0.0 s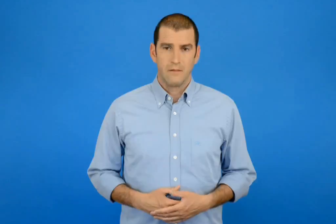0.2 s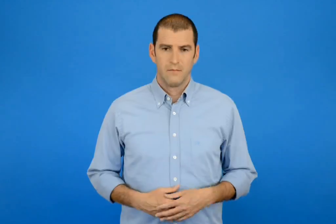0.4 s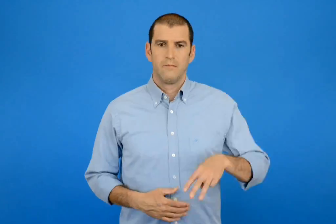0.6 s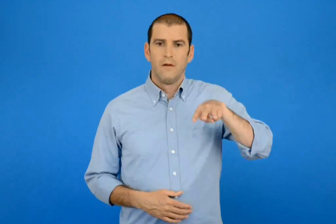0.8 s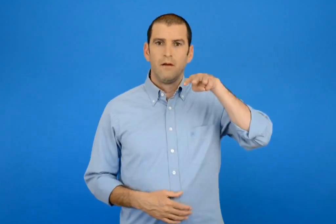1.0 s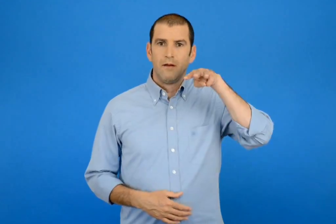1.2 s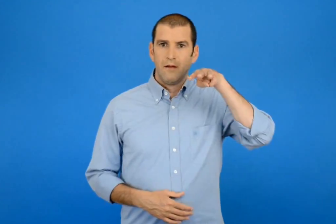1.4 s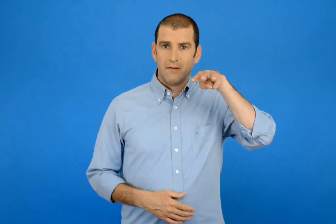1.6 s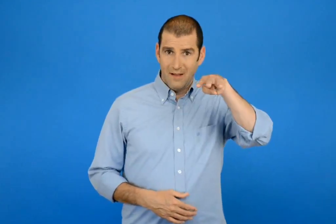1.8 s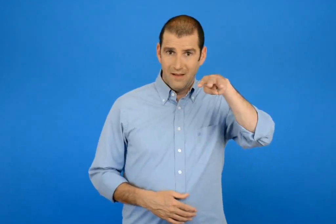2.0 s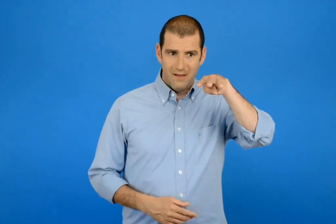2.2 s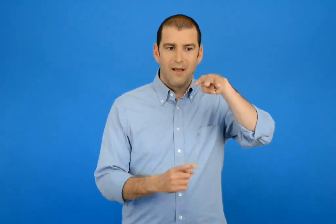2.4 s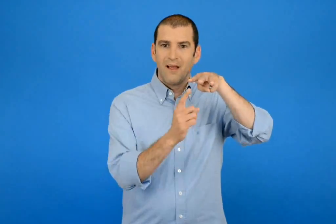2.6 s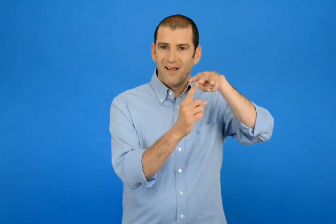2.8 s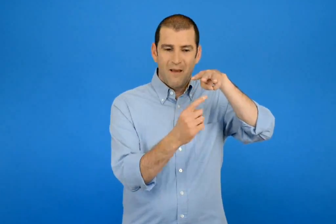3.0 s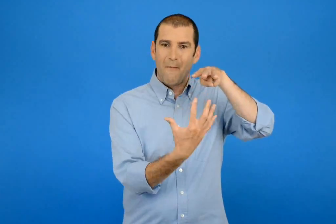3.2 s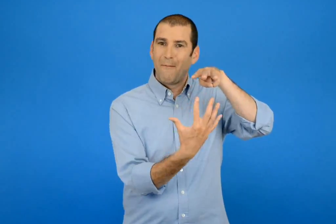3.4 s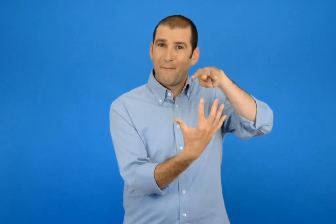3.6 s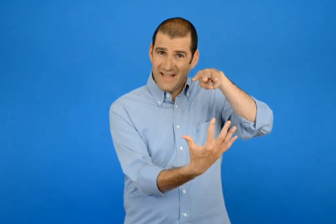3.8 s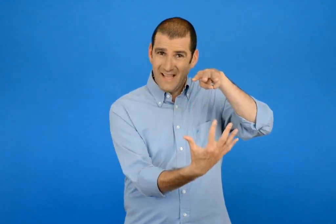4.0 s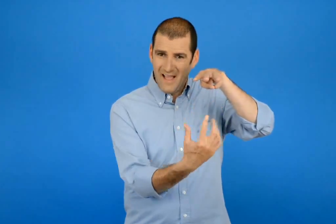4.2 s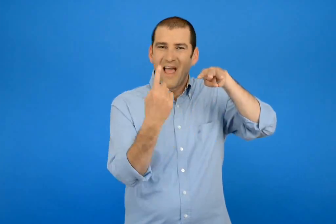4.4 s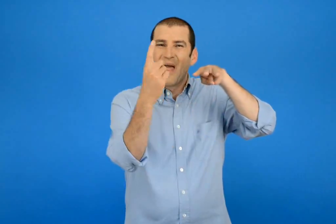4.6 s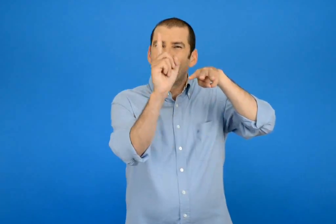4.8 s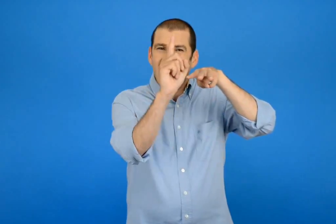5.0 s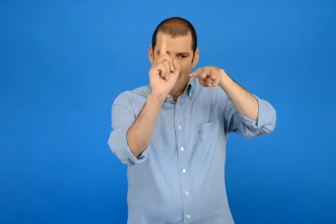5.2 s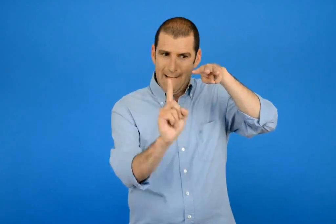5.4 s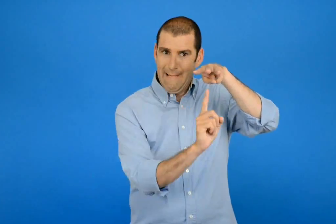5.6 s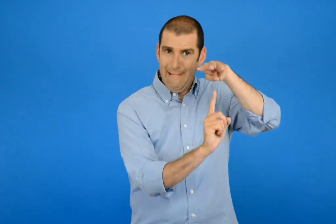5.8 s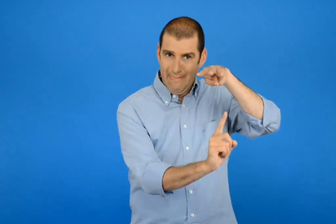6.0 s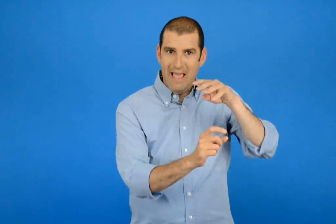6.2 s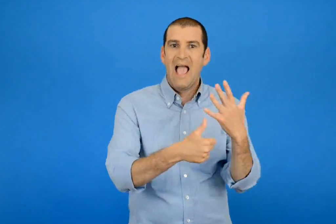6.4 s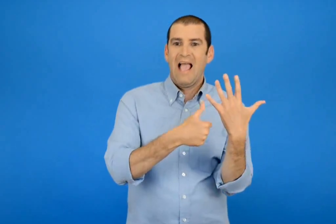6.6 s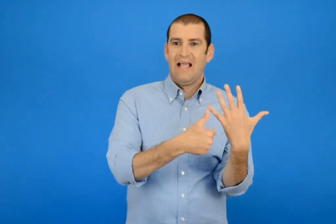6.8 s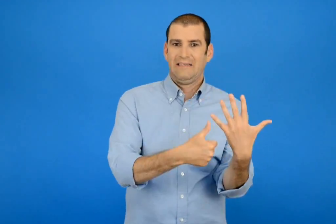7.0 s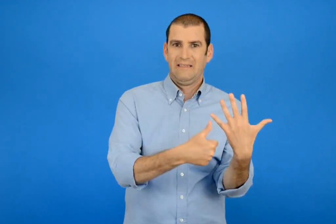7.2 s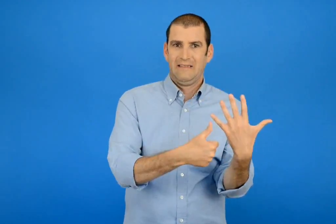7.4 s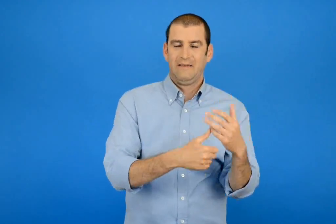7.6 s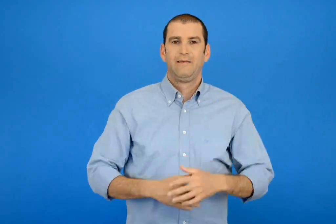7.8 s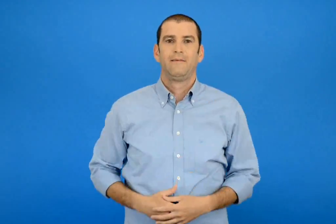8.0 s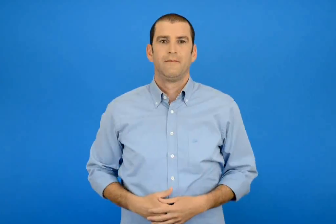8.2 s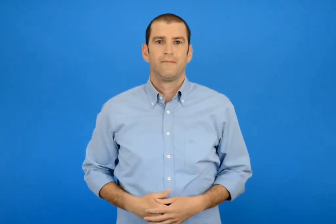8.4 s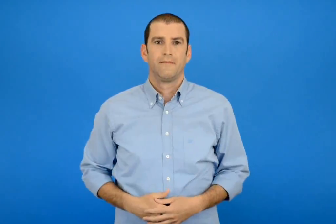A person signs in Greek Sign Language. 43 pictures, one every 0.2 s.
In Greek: μια η δανεική δεκάδα και οι 5 δεκάδες που έχουμε μας κάνουν 6 δεκάδες
